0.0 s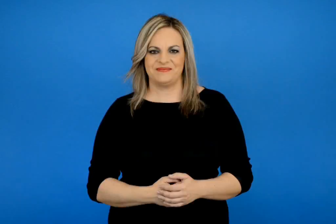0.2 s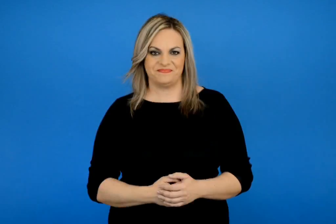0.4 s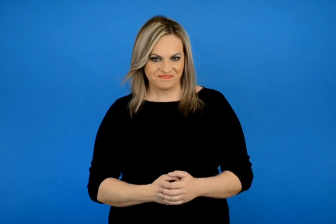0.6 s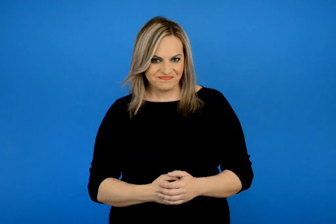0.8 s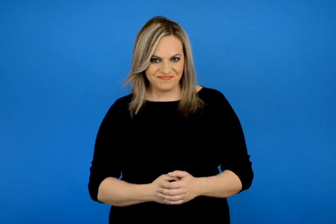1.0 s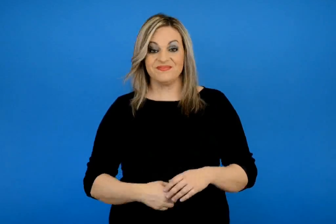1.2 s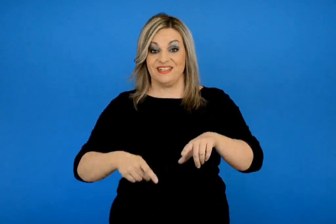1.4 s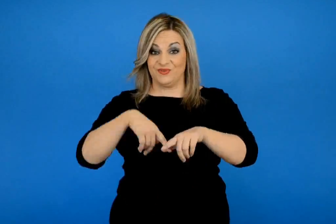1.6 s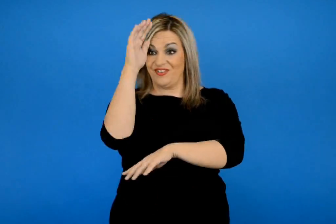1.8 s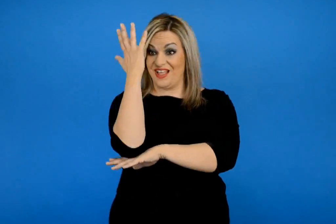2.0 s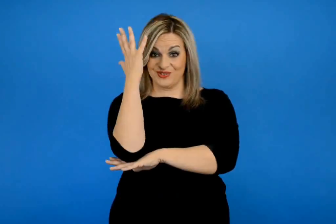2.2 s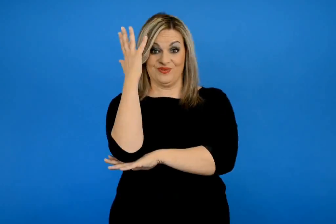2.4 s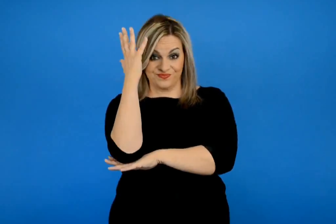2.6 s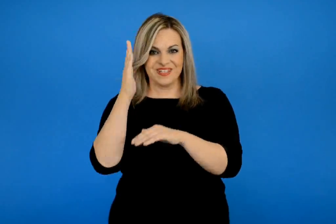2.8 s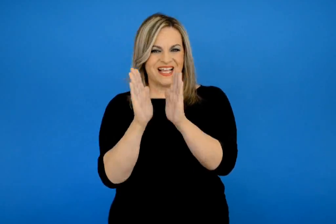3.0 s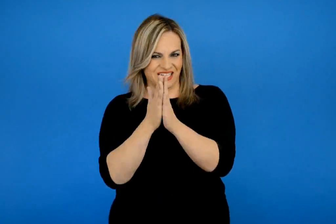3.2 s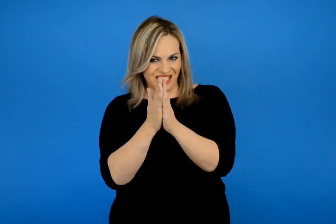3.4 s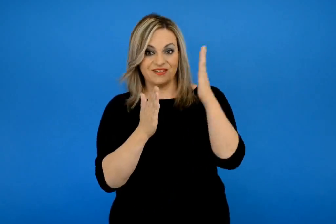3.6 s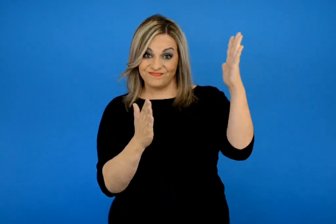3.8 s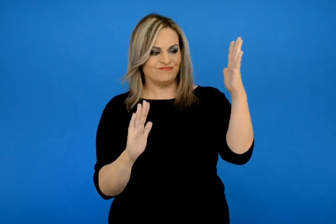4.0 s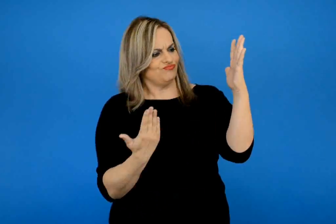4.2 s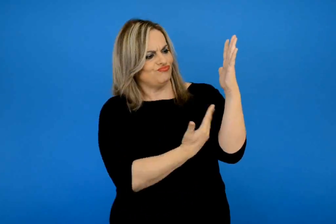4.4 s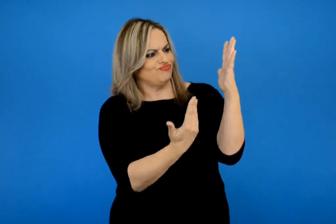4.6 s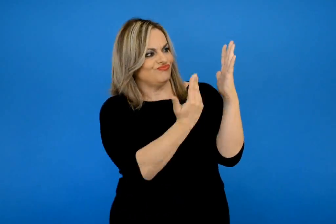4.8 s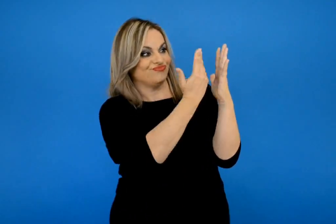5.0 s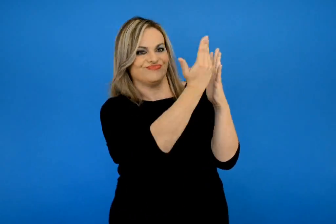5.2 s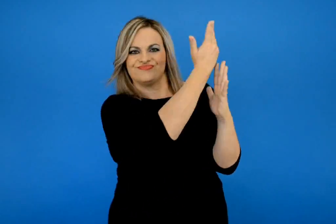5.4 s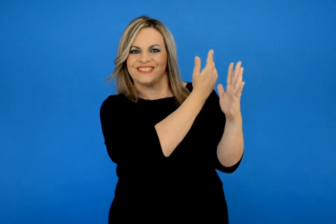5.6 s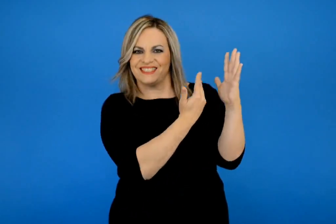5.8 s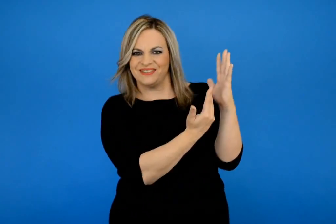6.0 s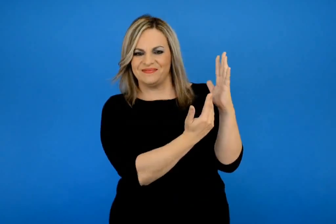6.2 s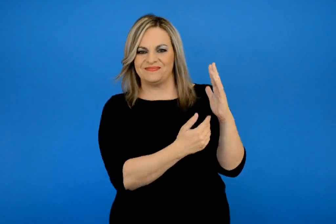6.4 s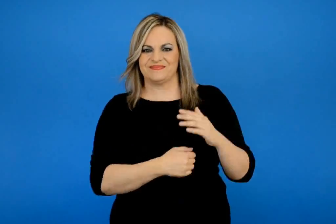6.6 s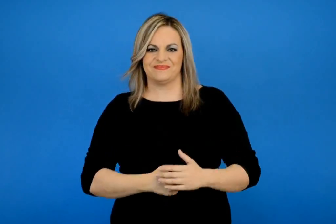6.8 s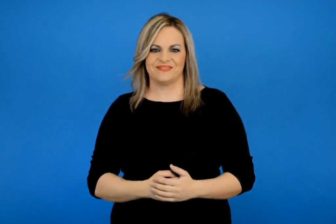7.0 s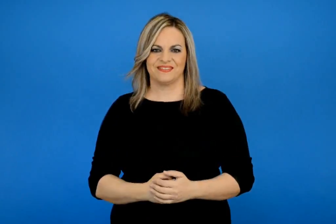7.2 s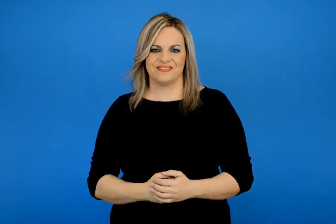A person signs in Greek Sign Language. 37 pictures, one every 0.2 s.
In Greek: στολίστε το χριστουγεννιάτικο δέντρο της τάξης
